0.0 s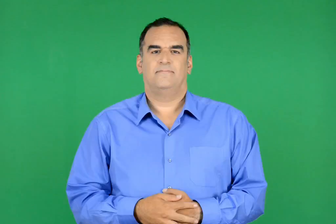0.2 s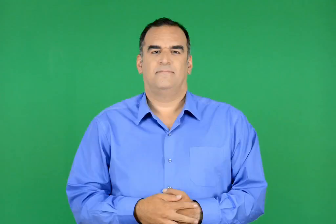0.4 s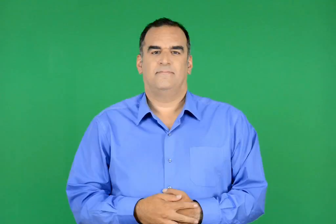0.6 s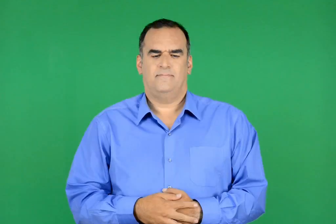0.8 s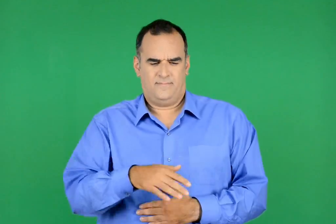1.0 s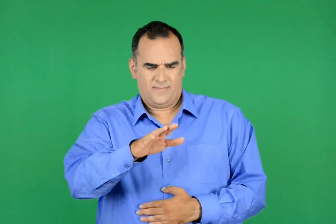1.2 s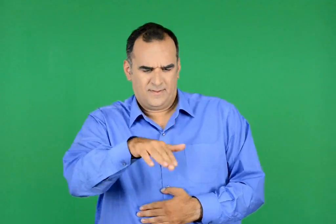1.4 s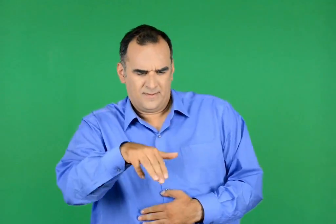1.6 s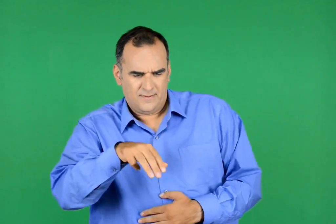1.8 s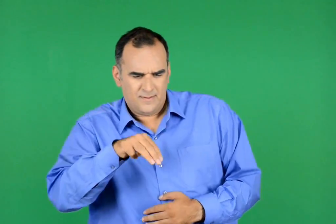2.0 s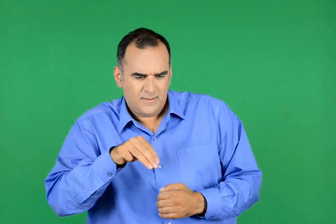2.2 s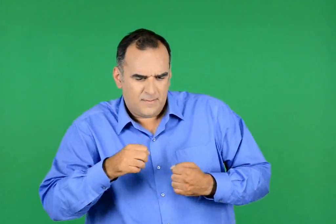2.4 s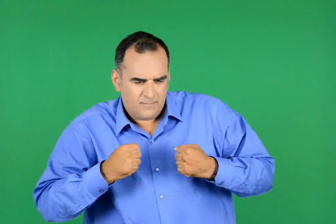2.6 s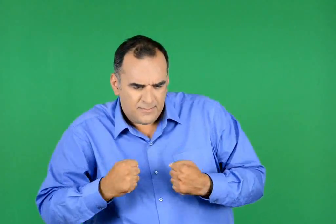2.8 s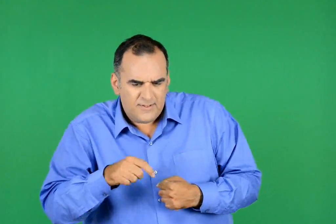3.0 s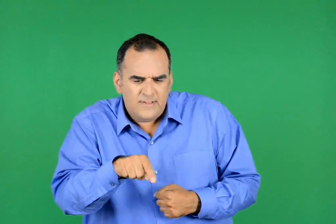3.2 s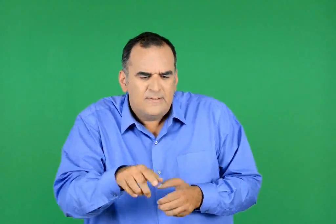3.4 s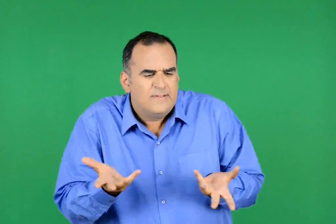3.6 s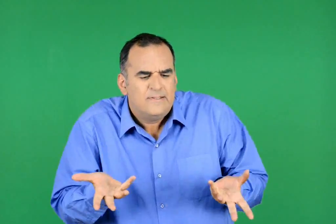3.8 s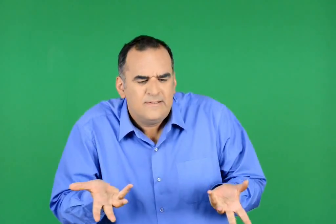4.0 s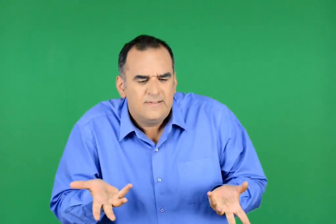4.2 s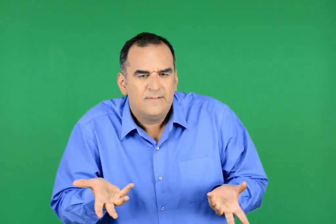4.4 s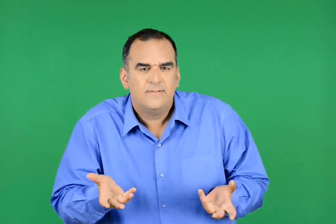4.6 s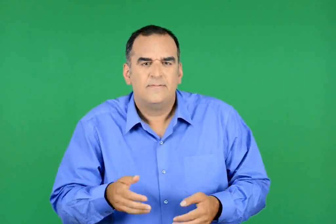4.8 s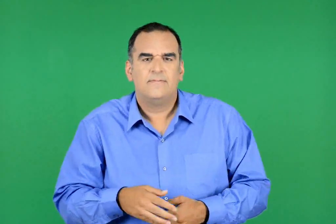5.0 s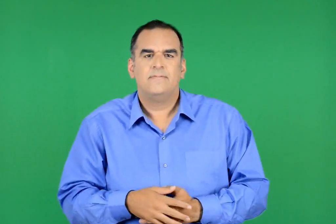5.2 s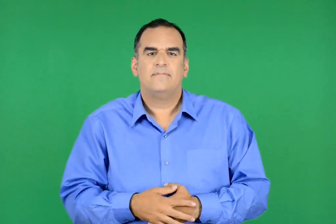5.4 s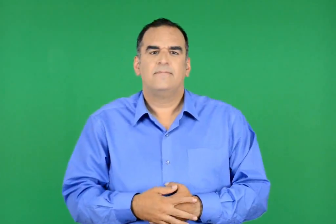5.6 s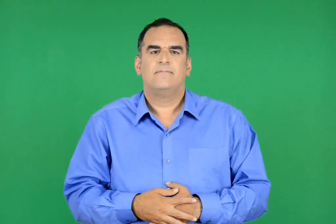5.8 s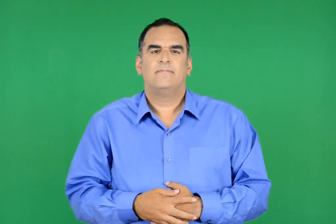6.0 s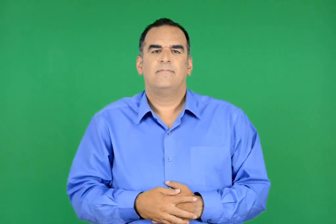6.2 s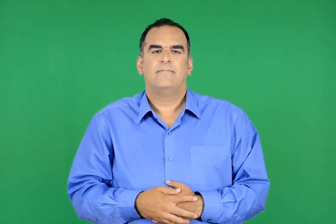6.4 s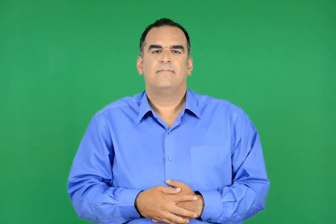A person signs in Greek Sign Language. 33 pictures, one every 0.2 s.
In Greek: έι εκεί κάτω , μπόγκι. τι συμβαίνει ;
